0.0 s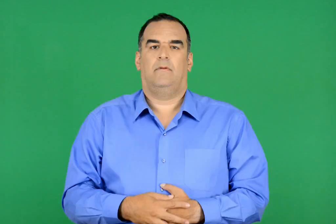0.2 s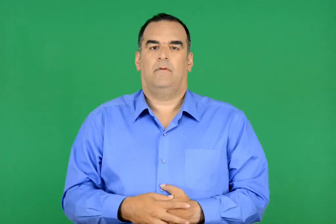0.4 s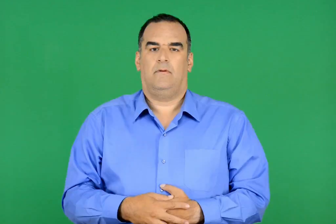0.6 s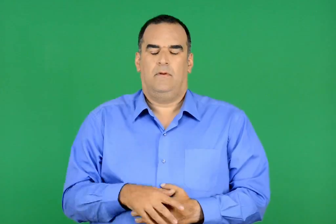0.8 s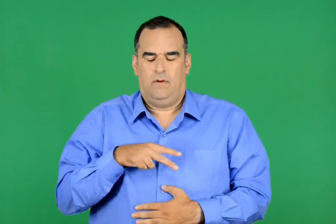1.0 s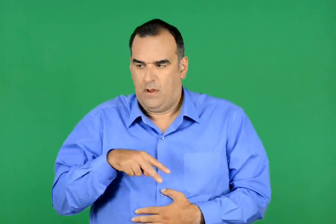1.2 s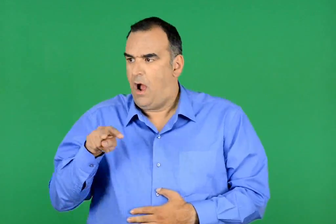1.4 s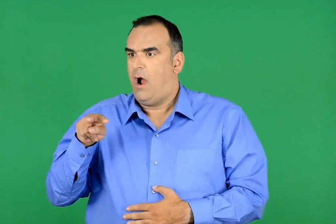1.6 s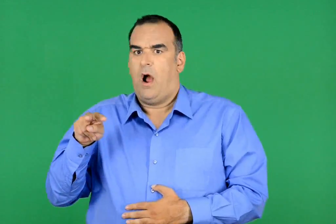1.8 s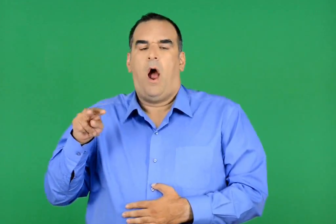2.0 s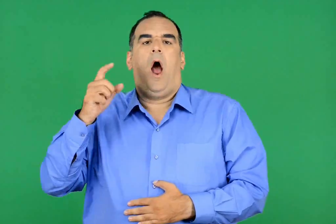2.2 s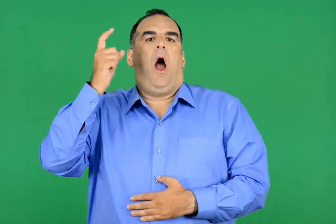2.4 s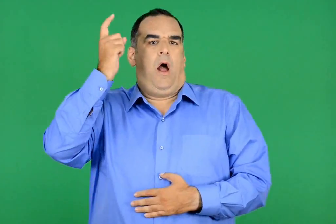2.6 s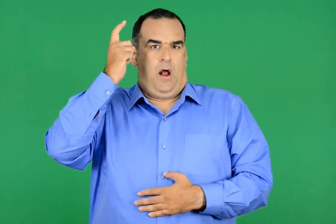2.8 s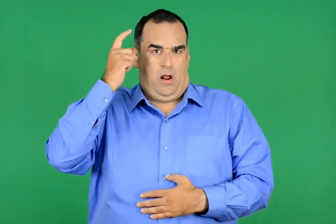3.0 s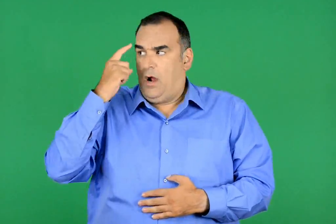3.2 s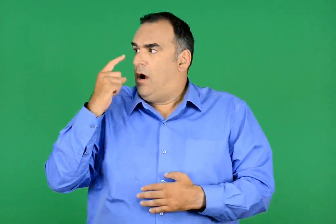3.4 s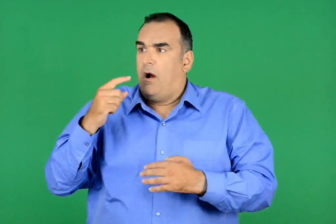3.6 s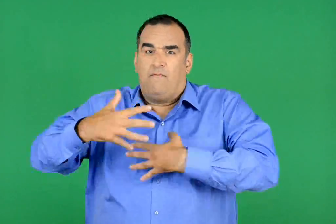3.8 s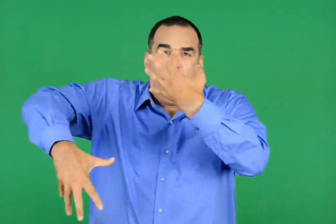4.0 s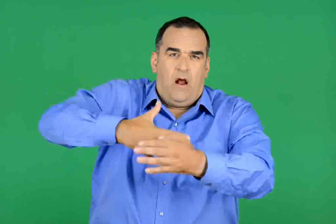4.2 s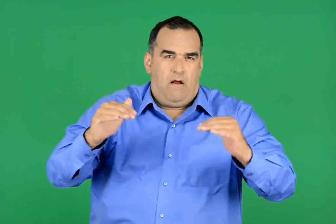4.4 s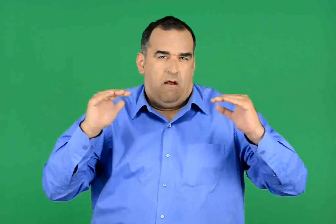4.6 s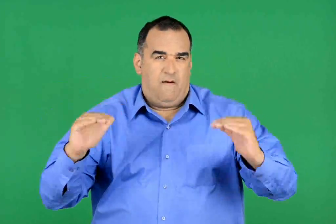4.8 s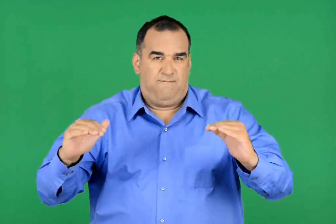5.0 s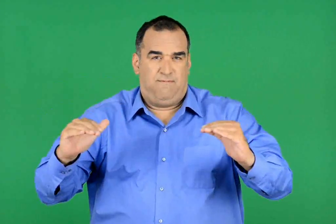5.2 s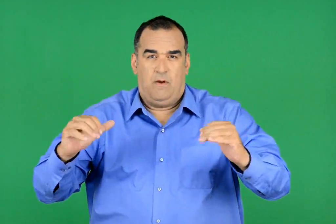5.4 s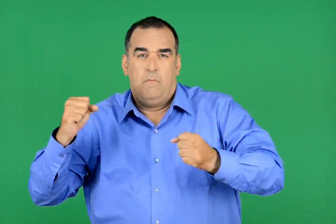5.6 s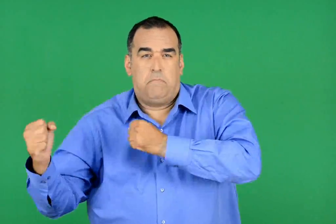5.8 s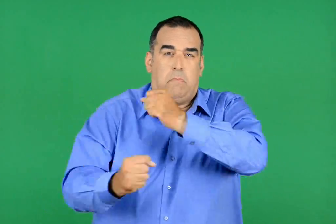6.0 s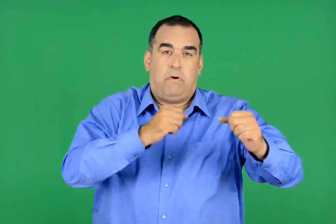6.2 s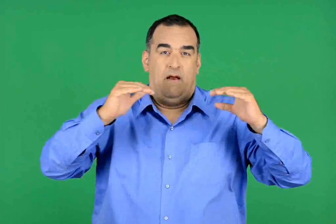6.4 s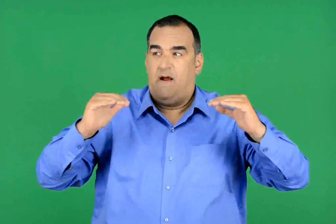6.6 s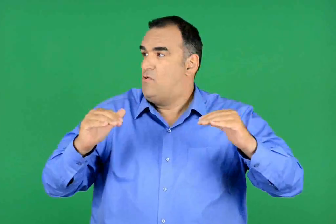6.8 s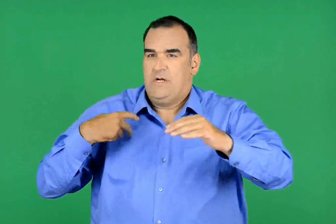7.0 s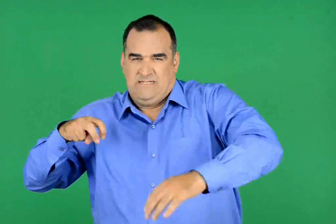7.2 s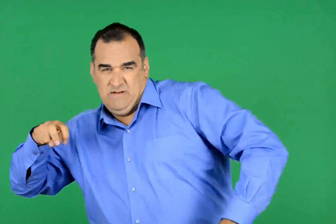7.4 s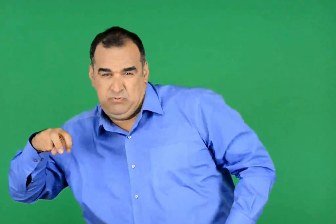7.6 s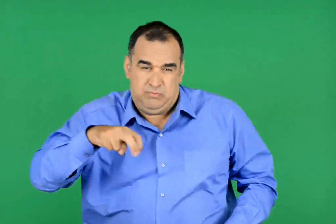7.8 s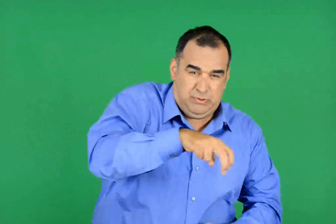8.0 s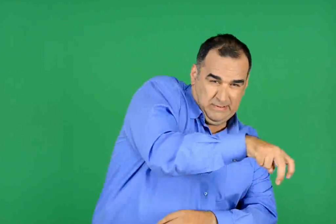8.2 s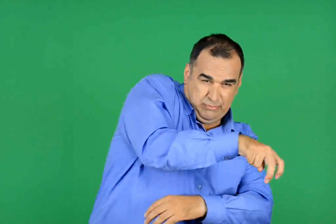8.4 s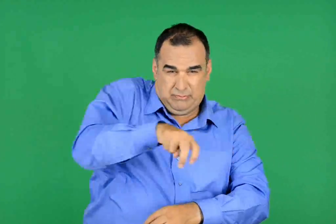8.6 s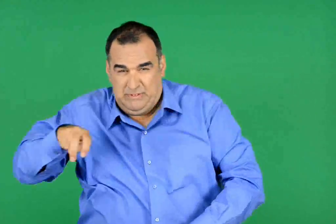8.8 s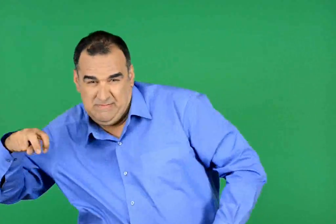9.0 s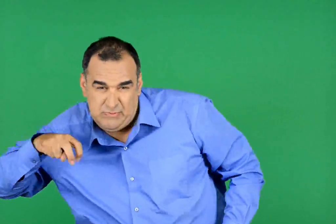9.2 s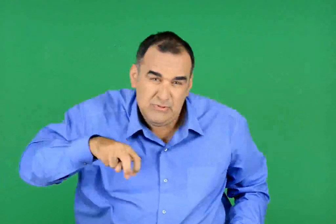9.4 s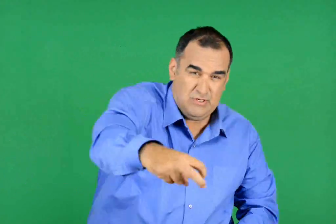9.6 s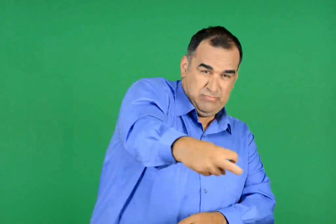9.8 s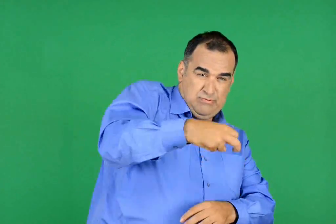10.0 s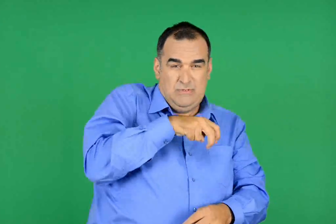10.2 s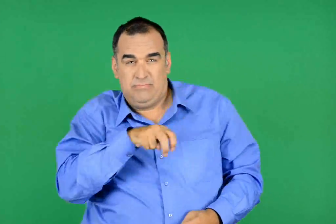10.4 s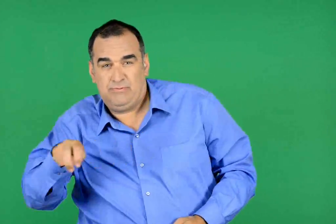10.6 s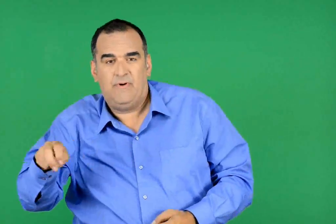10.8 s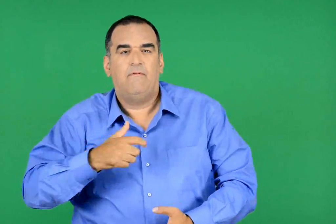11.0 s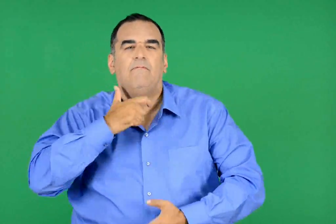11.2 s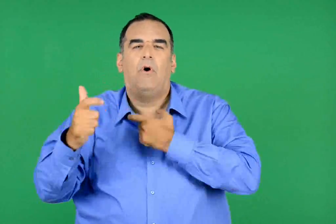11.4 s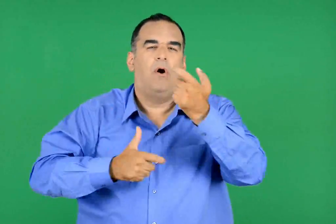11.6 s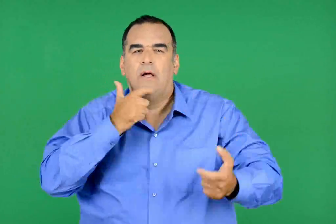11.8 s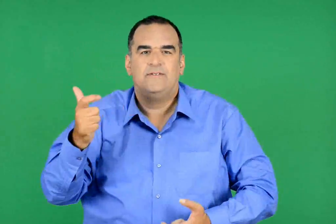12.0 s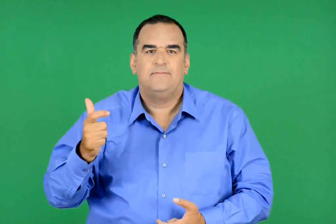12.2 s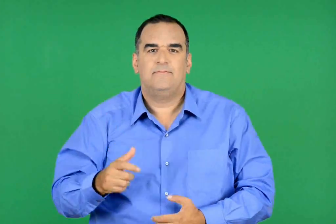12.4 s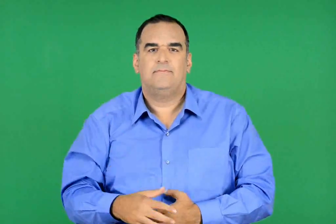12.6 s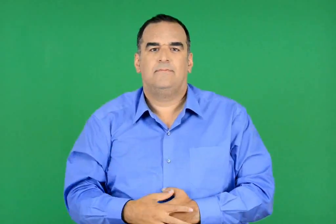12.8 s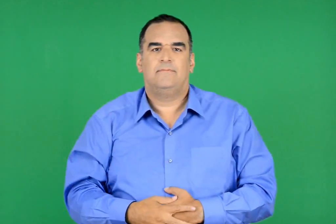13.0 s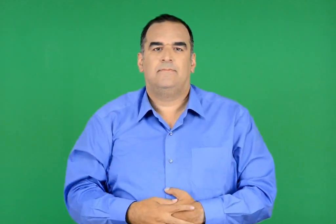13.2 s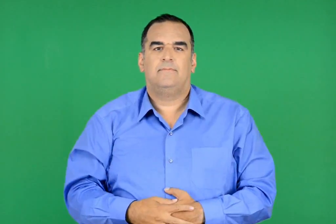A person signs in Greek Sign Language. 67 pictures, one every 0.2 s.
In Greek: αμέσως όμως , καθώς αντιλήφθηκε ότι η φασαρία στο γήπεδο εξακολουθούσε , πήρε πάλι να τρέχει πάνω κάτω φωνάζοντας
